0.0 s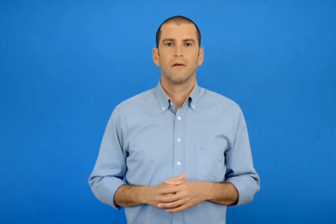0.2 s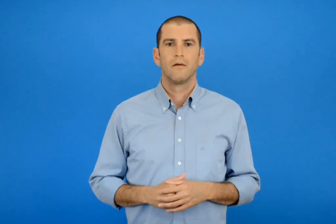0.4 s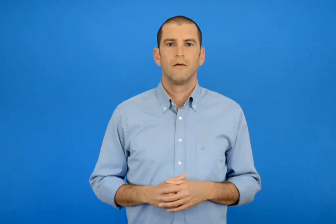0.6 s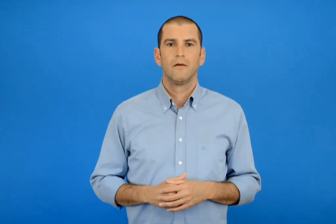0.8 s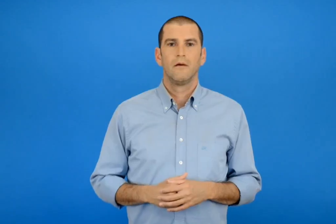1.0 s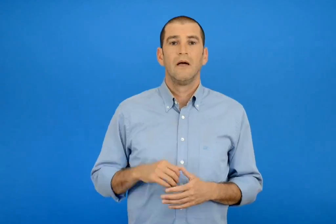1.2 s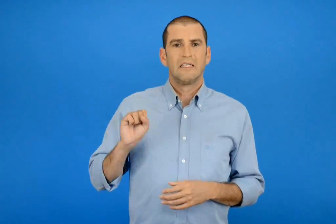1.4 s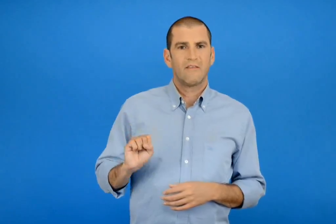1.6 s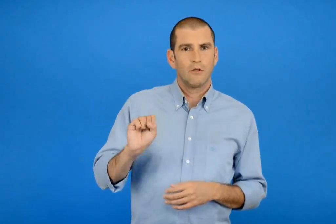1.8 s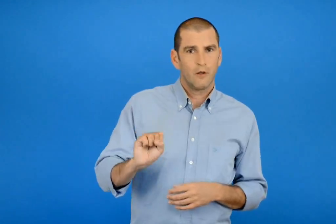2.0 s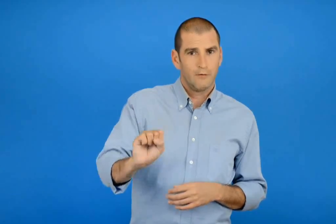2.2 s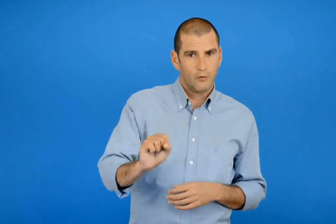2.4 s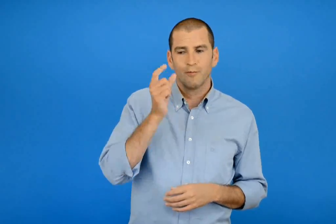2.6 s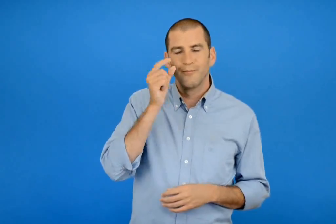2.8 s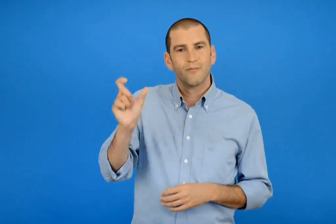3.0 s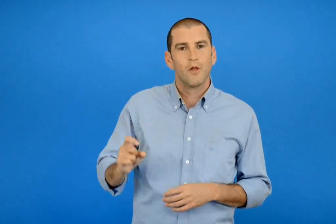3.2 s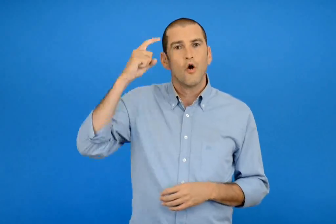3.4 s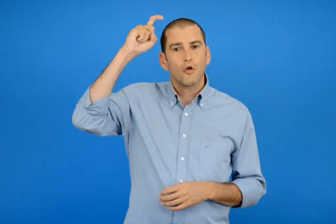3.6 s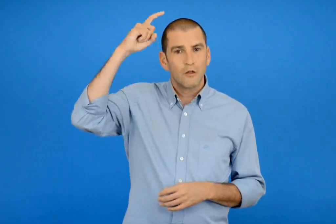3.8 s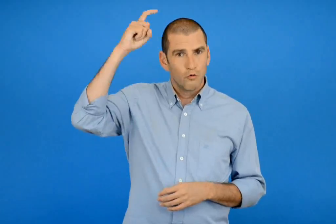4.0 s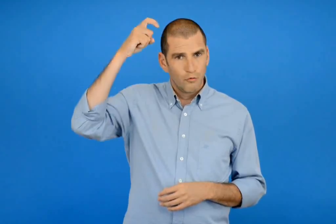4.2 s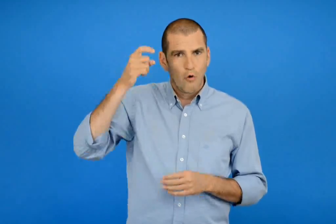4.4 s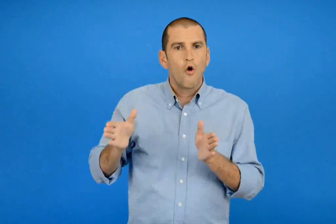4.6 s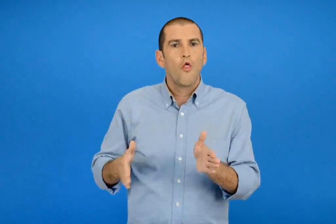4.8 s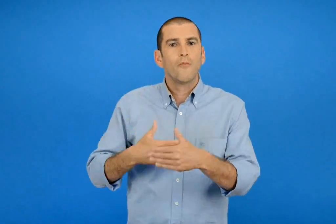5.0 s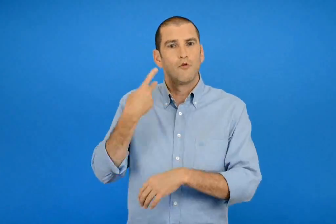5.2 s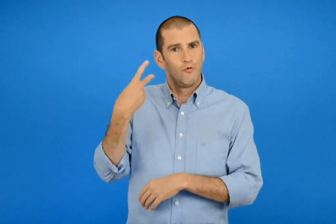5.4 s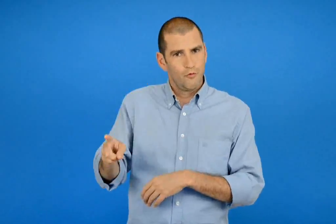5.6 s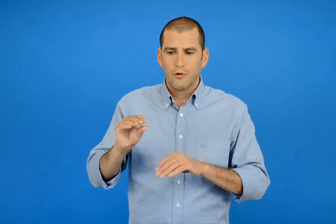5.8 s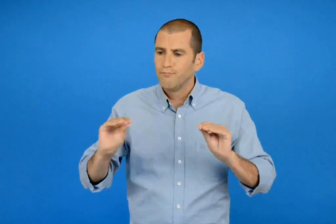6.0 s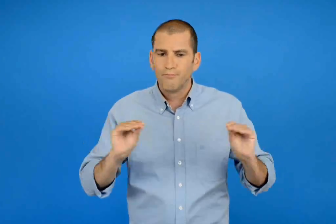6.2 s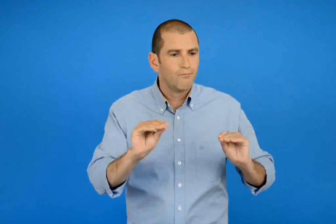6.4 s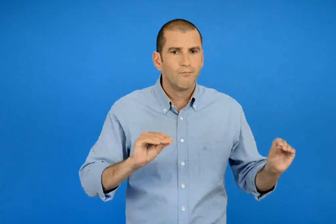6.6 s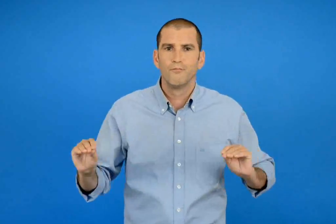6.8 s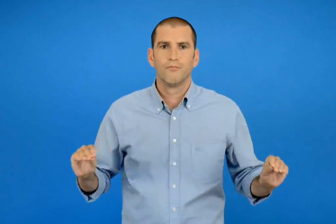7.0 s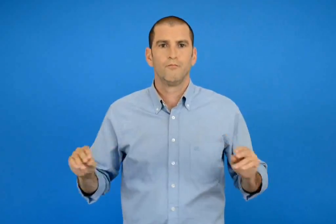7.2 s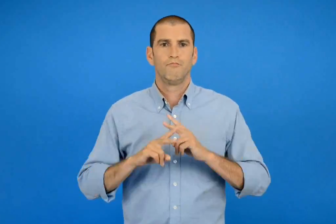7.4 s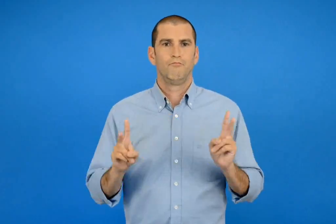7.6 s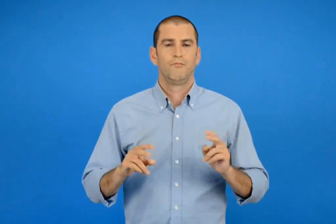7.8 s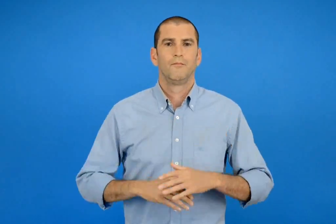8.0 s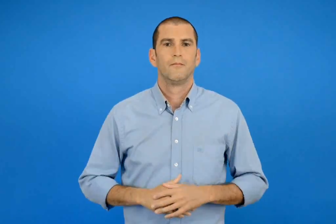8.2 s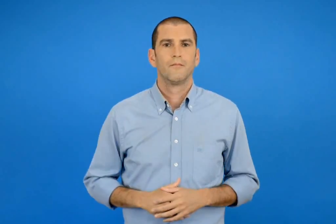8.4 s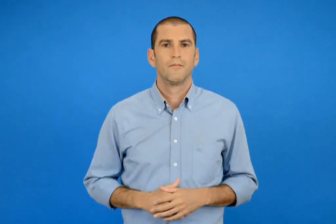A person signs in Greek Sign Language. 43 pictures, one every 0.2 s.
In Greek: ο κωνσταντίνος τακτοποιεί κάθε σάββατο το δωμάτιο του
